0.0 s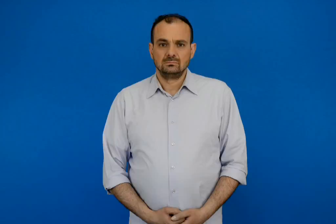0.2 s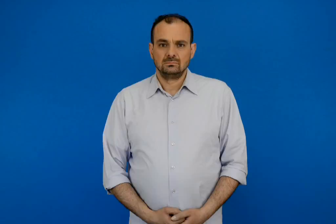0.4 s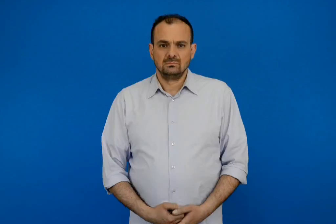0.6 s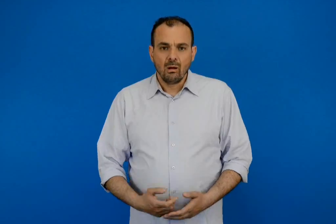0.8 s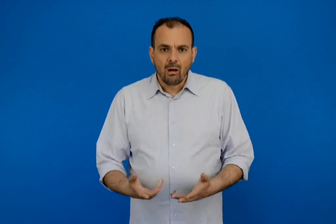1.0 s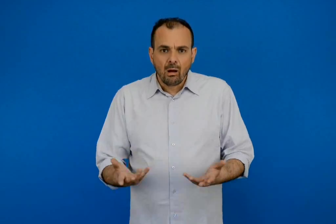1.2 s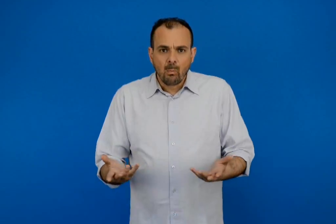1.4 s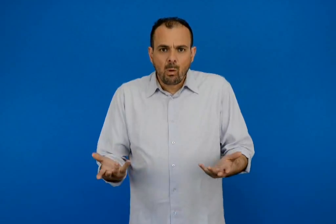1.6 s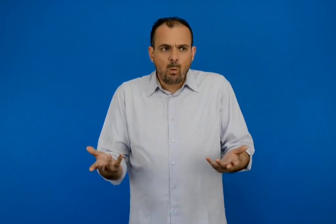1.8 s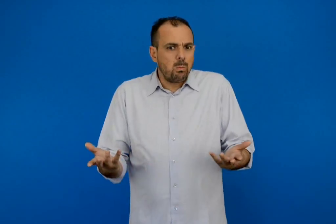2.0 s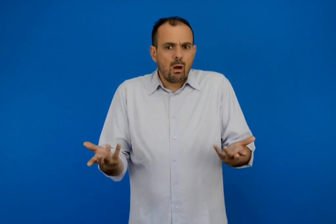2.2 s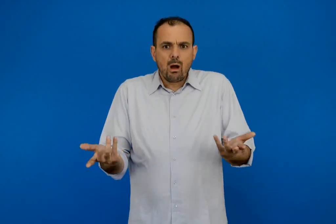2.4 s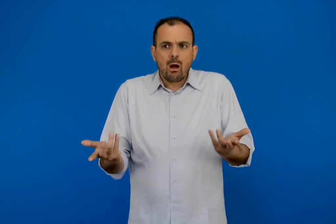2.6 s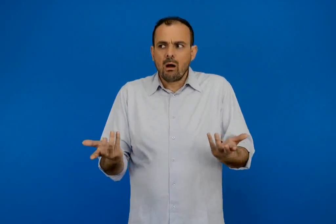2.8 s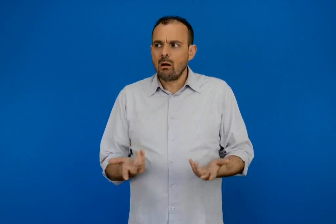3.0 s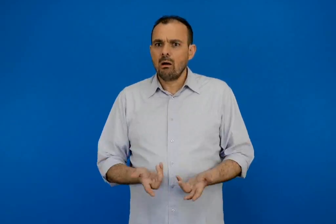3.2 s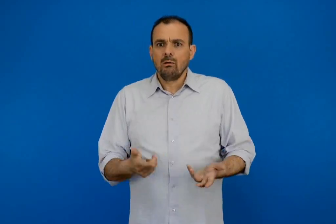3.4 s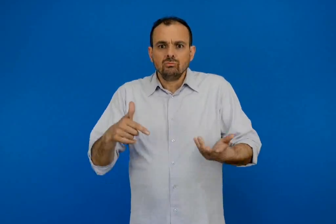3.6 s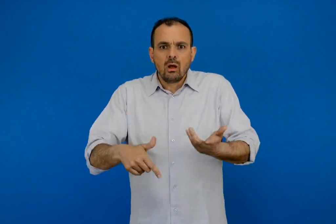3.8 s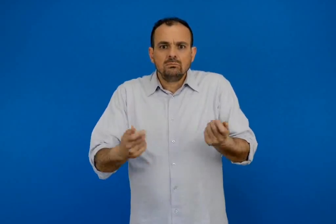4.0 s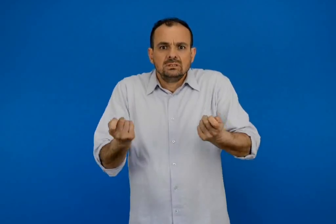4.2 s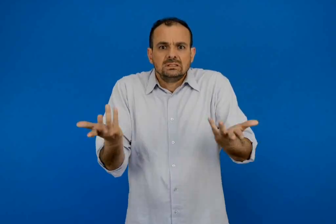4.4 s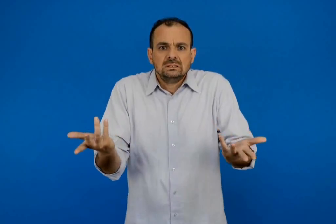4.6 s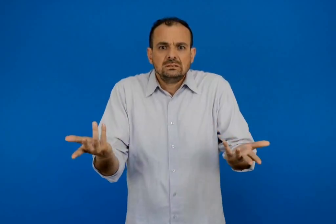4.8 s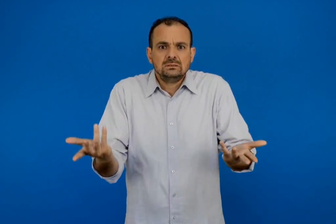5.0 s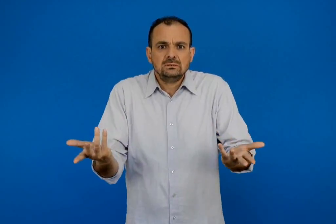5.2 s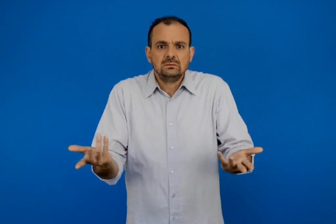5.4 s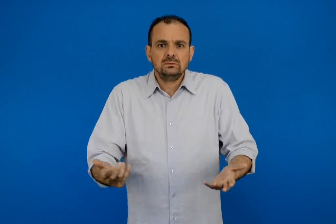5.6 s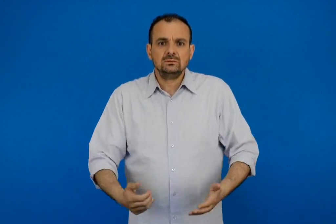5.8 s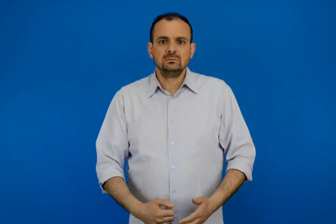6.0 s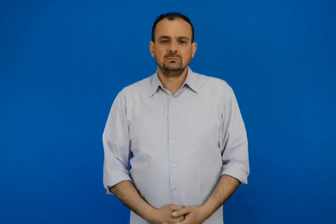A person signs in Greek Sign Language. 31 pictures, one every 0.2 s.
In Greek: ποπό τι έχει συμβεί ;
